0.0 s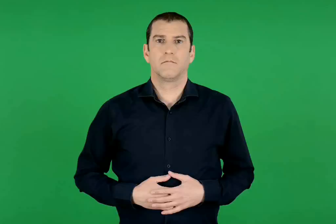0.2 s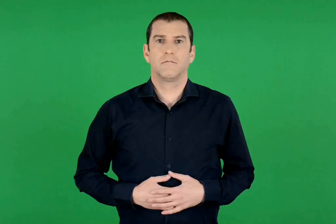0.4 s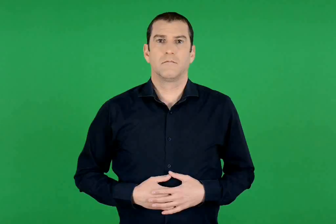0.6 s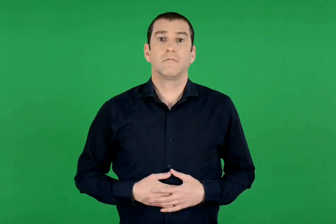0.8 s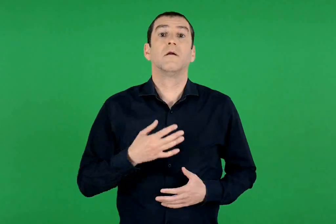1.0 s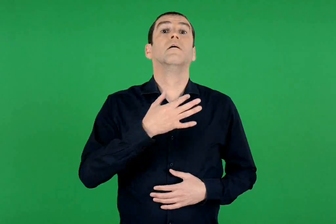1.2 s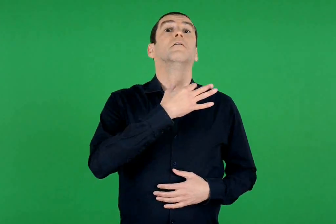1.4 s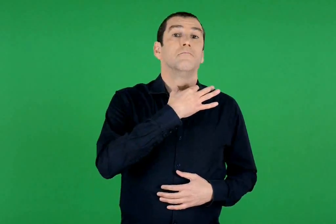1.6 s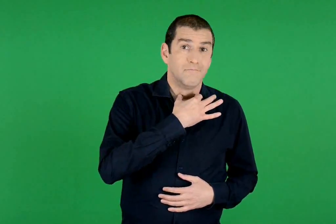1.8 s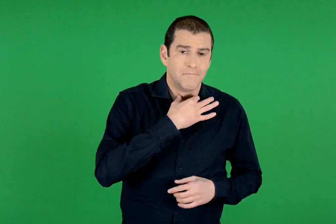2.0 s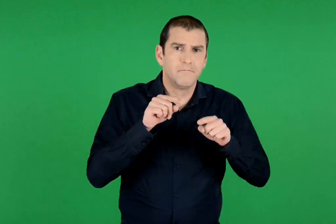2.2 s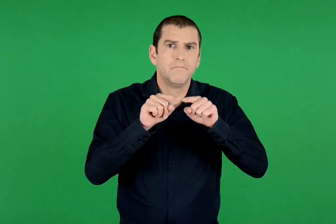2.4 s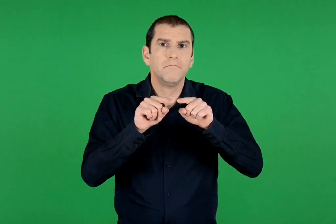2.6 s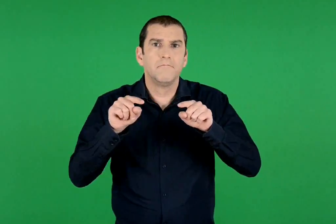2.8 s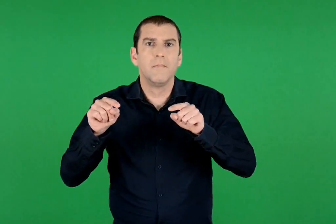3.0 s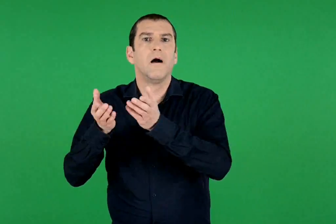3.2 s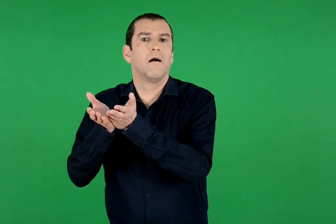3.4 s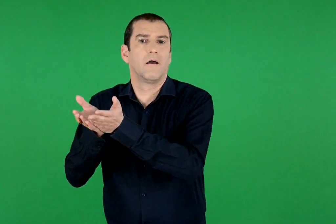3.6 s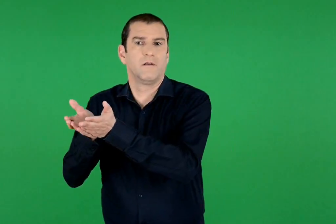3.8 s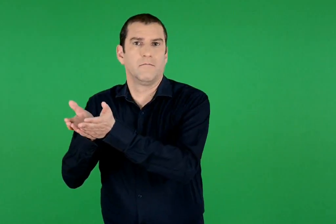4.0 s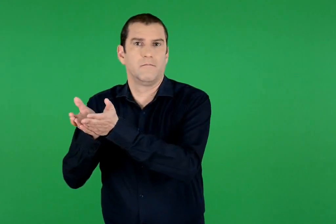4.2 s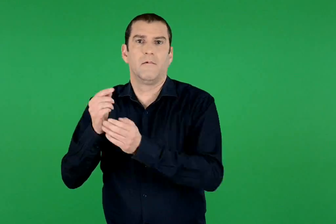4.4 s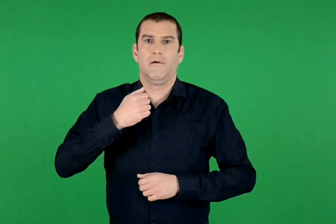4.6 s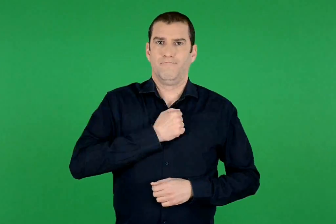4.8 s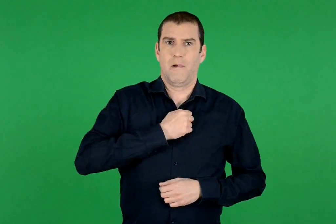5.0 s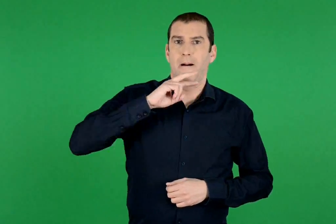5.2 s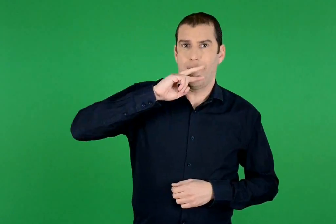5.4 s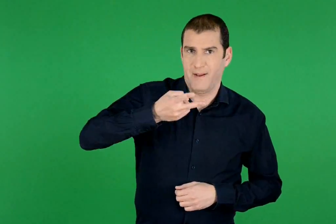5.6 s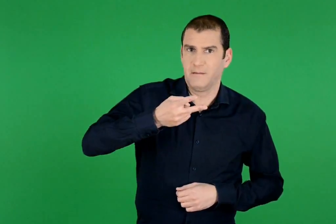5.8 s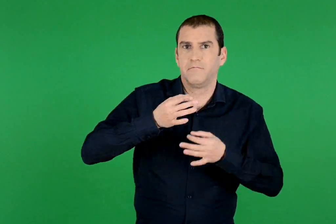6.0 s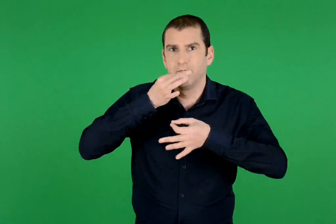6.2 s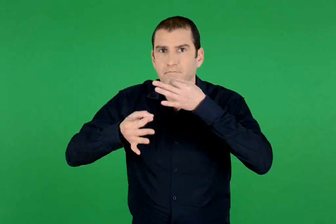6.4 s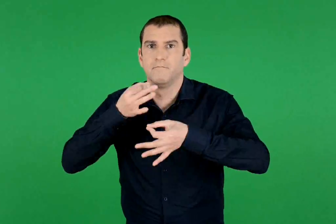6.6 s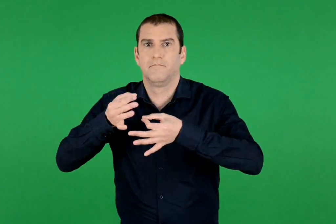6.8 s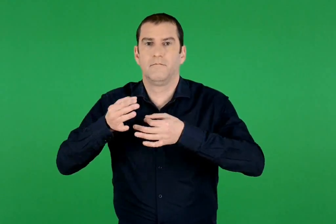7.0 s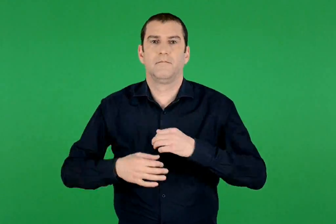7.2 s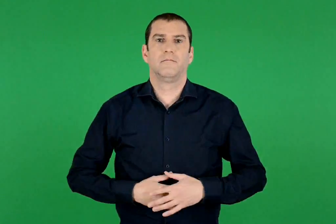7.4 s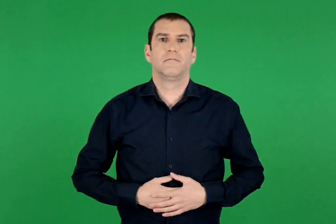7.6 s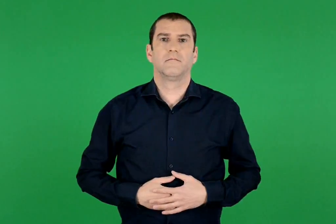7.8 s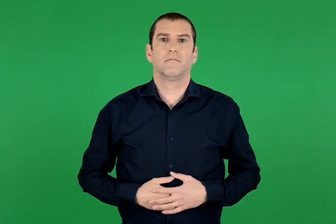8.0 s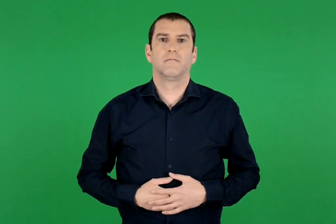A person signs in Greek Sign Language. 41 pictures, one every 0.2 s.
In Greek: θα χρειαστεί καράβια δικαιολογώ την απάντησή μου
